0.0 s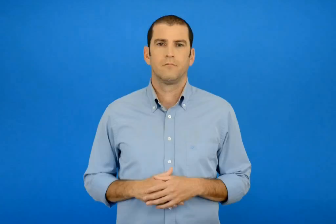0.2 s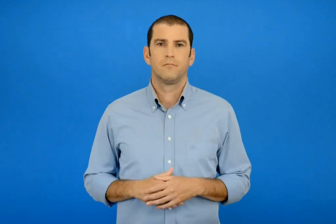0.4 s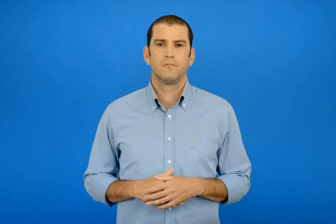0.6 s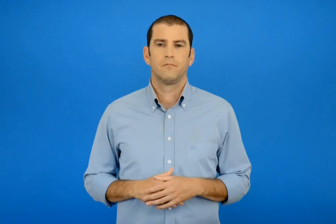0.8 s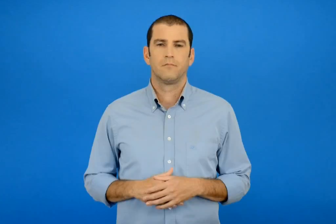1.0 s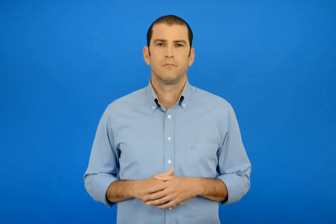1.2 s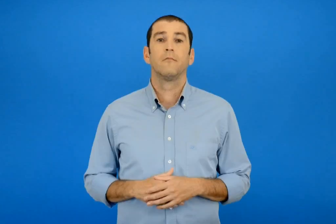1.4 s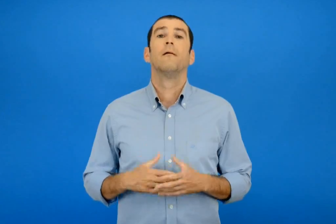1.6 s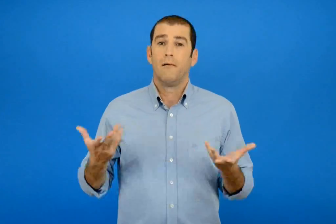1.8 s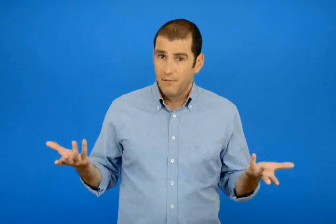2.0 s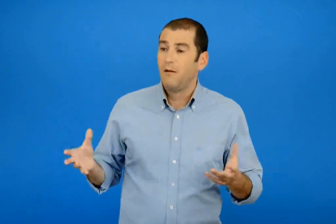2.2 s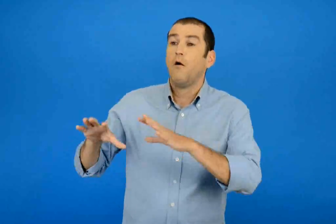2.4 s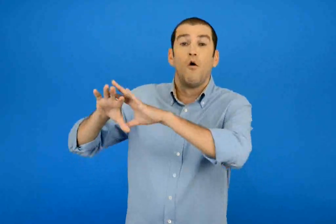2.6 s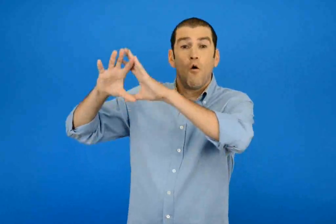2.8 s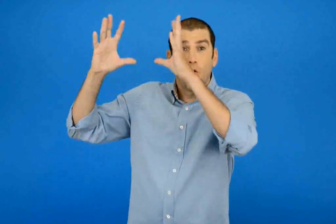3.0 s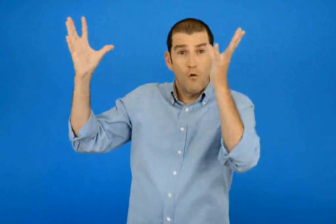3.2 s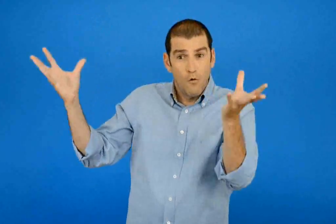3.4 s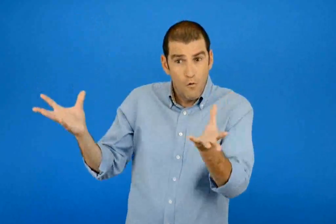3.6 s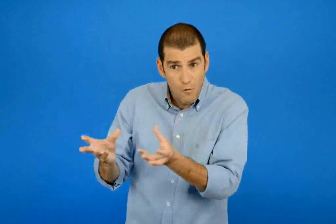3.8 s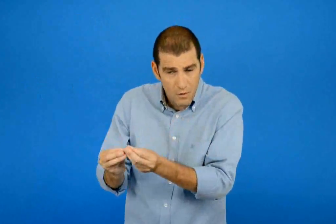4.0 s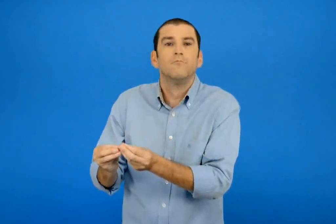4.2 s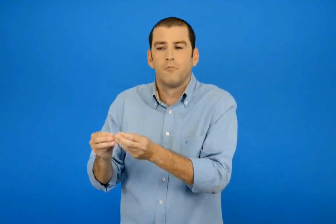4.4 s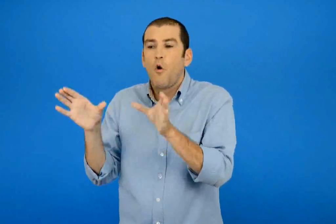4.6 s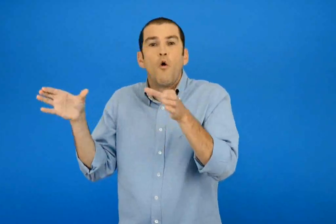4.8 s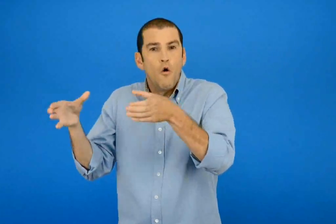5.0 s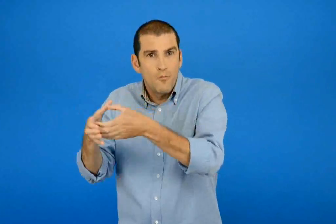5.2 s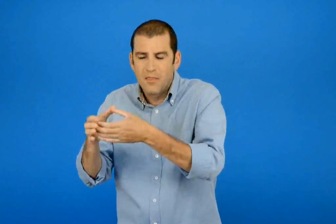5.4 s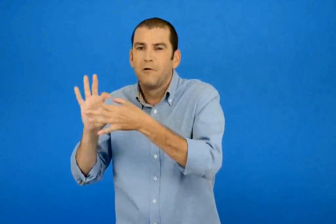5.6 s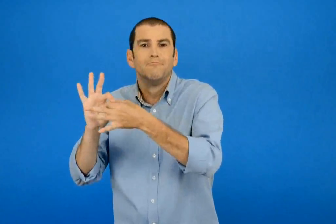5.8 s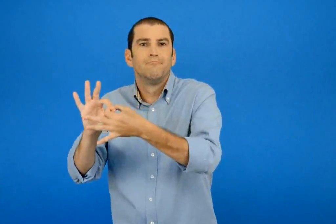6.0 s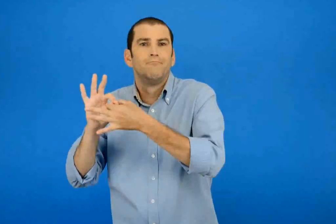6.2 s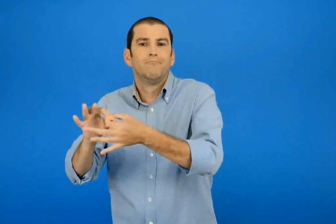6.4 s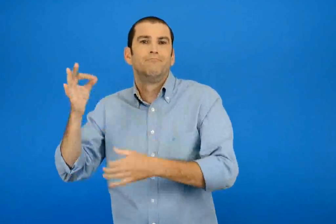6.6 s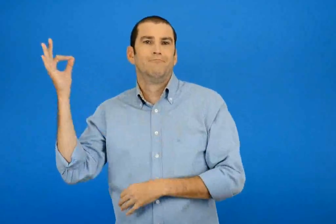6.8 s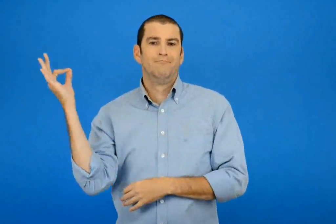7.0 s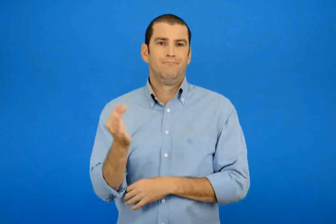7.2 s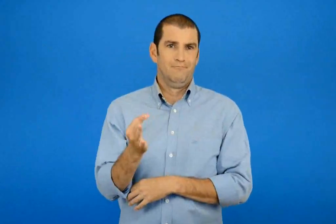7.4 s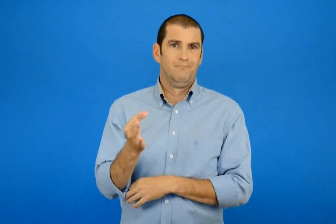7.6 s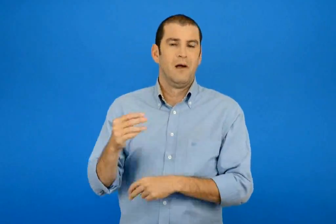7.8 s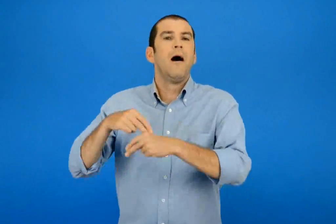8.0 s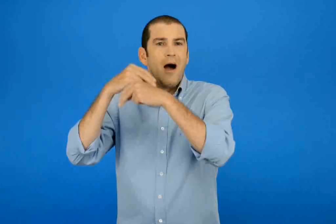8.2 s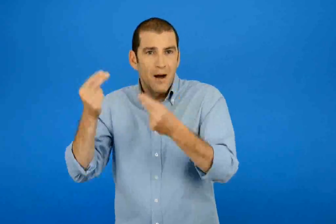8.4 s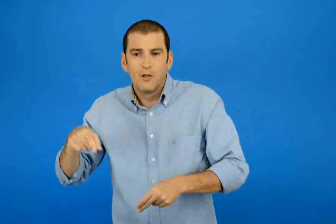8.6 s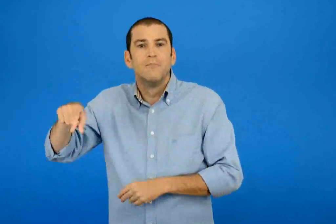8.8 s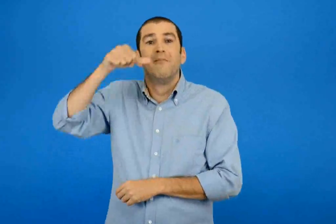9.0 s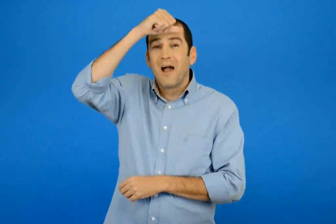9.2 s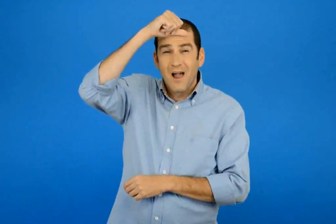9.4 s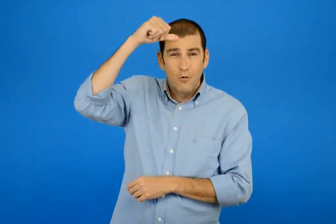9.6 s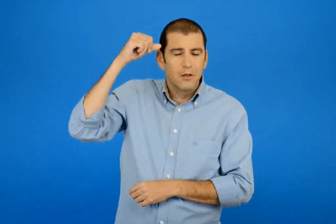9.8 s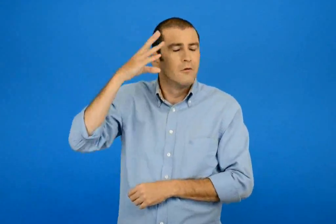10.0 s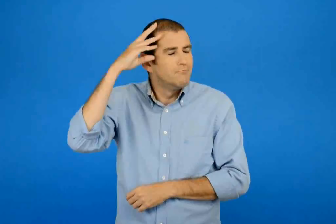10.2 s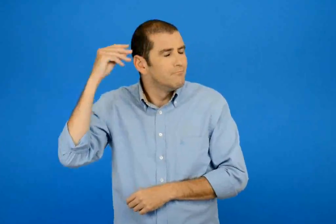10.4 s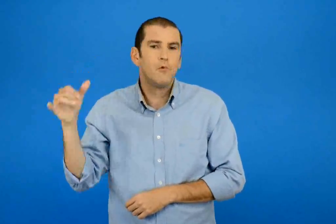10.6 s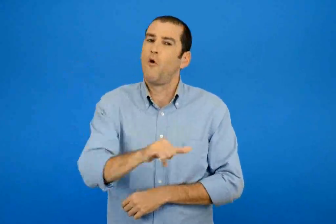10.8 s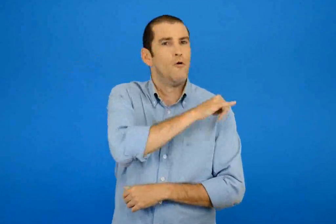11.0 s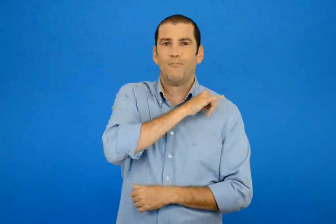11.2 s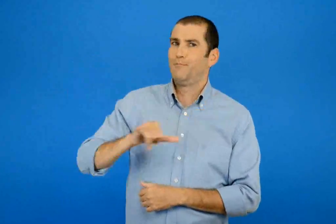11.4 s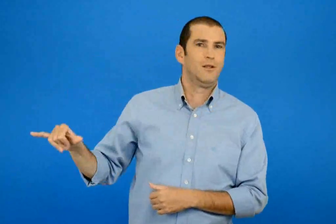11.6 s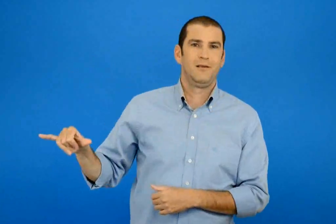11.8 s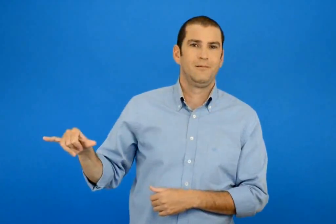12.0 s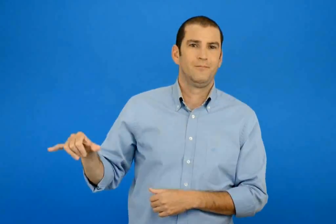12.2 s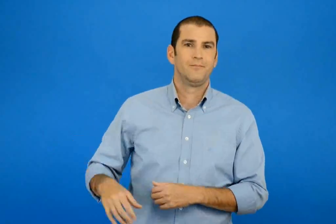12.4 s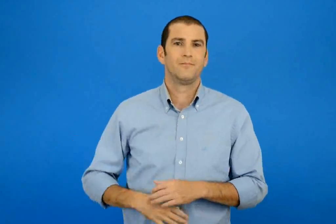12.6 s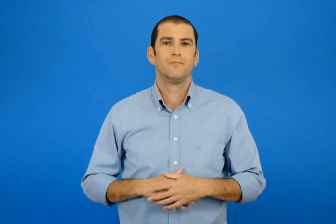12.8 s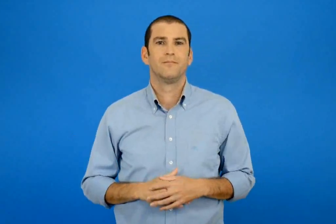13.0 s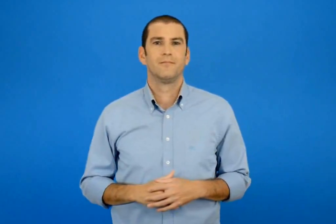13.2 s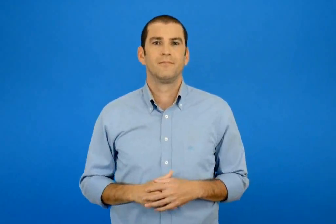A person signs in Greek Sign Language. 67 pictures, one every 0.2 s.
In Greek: τελικά όλοι μαζί συμβάλλουν στη σωστή λειτουργία της ομάδας και περνούν ένα αξέχαστο καλοκαίρι
